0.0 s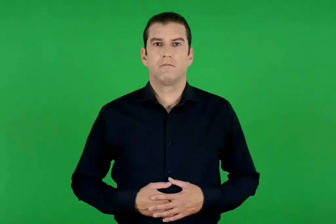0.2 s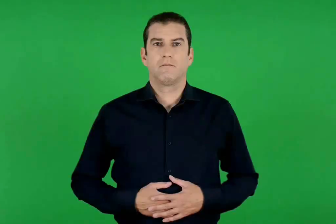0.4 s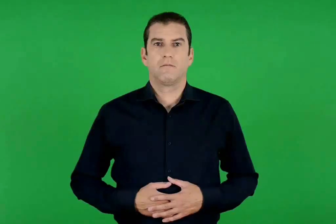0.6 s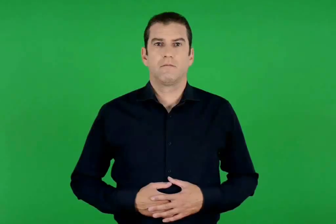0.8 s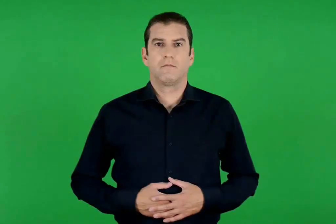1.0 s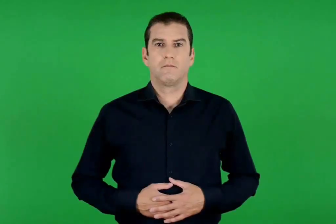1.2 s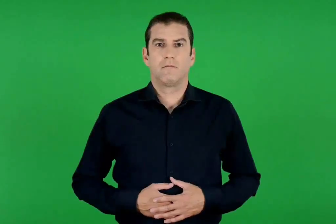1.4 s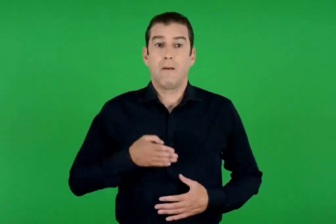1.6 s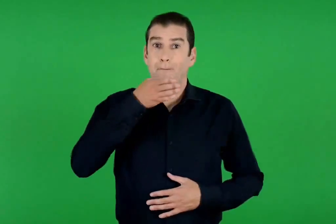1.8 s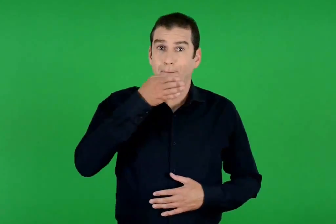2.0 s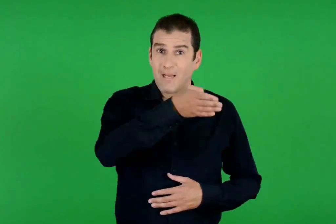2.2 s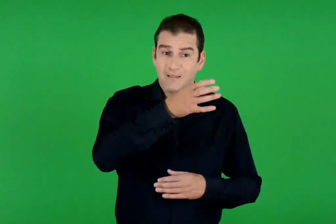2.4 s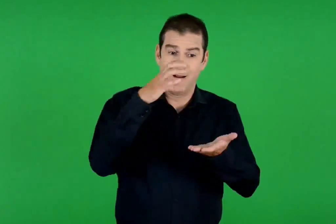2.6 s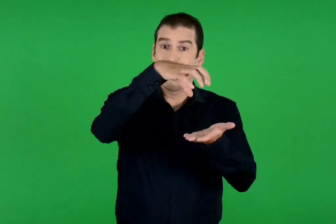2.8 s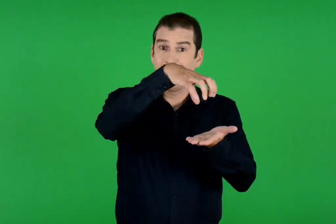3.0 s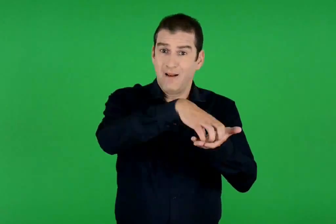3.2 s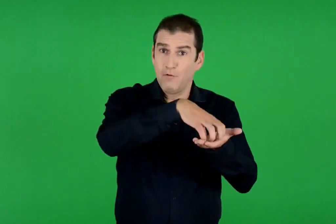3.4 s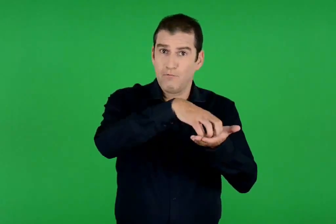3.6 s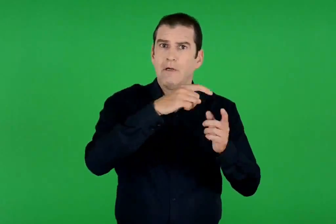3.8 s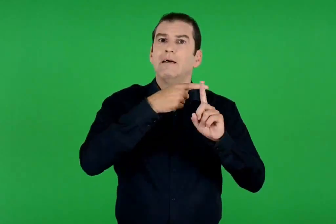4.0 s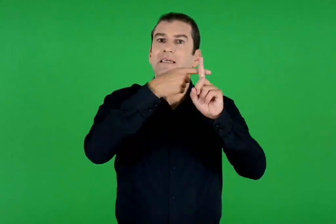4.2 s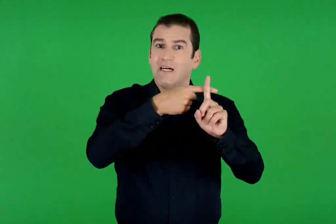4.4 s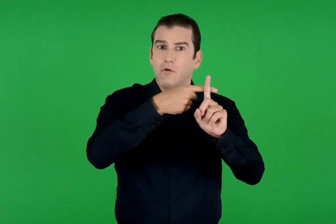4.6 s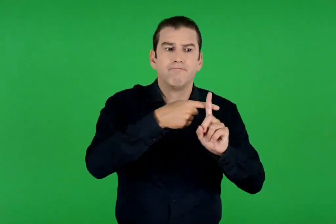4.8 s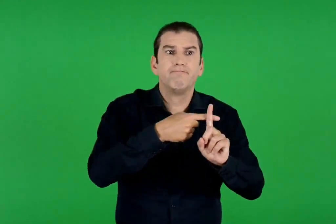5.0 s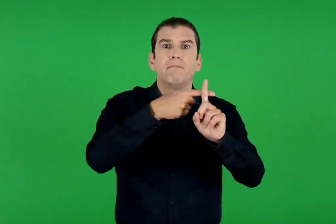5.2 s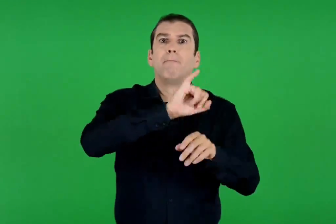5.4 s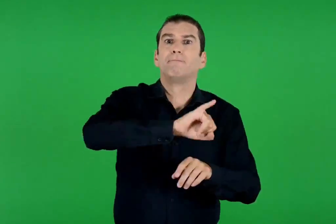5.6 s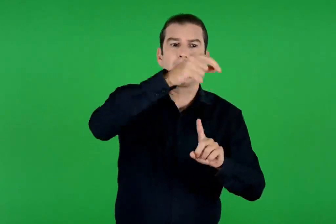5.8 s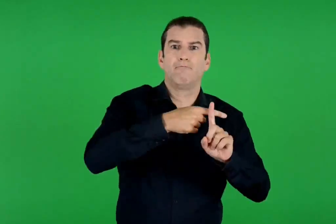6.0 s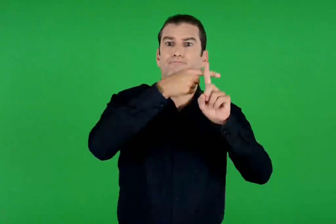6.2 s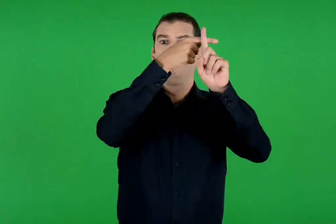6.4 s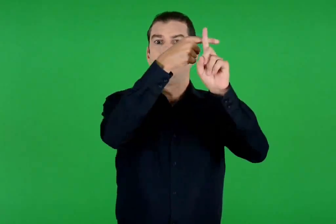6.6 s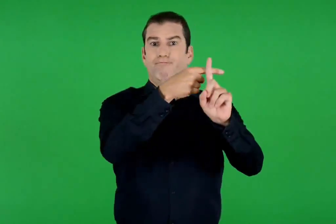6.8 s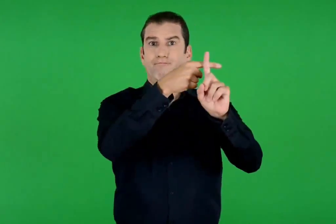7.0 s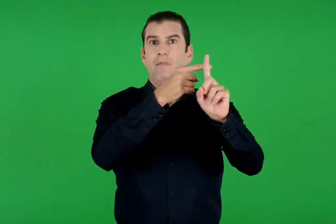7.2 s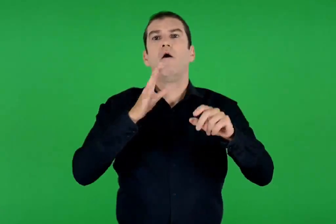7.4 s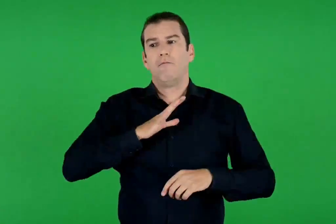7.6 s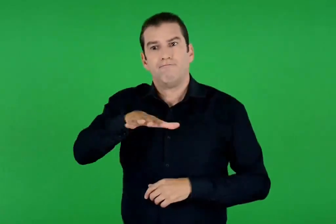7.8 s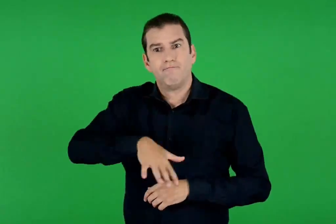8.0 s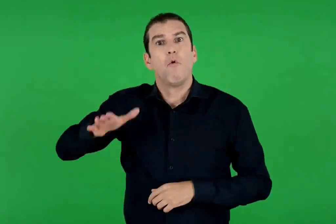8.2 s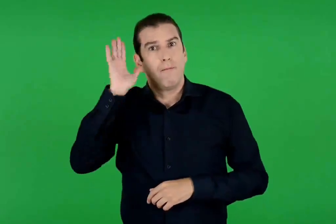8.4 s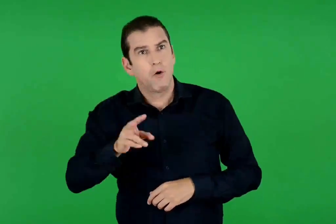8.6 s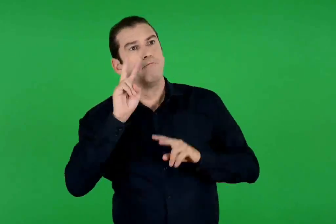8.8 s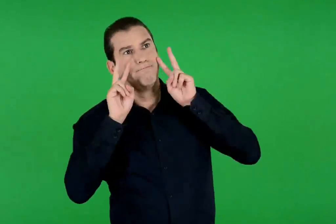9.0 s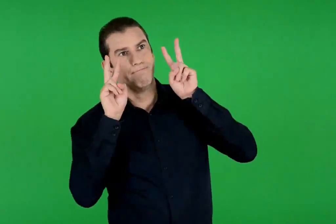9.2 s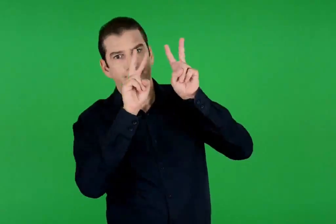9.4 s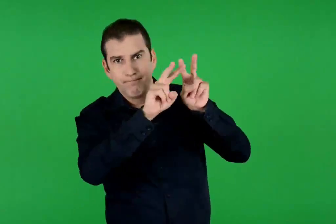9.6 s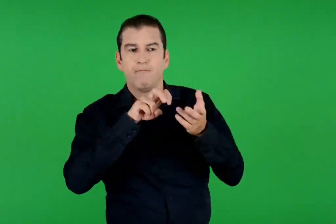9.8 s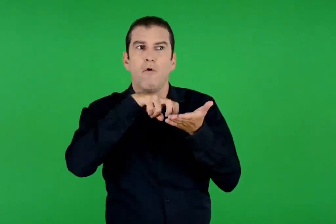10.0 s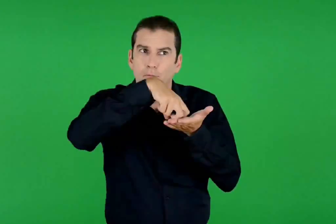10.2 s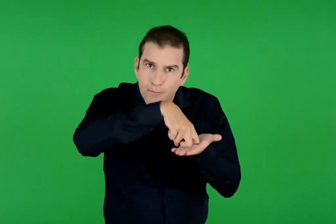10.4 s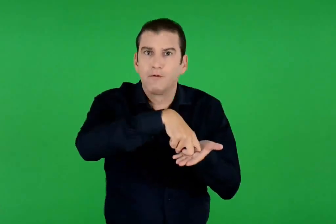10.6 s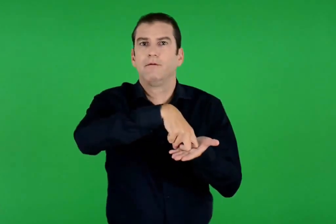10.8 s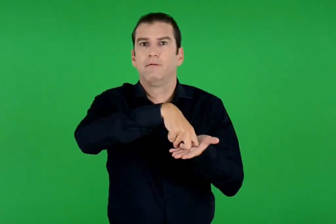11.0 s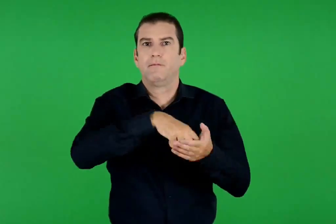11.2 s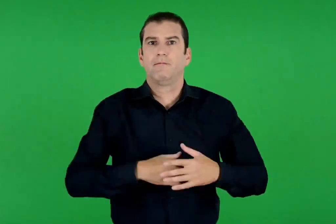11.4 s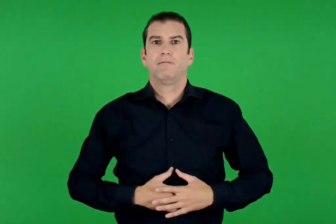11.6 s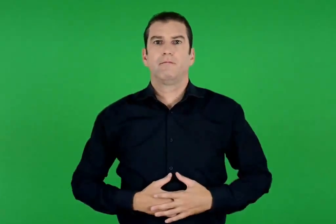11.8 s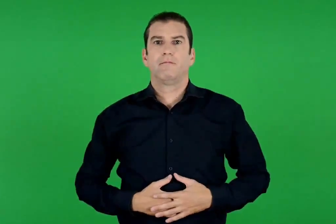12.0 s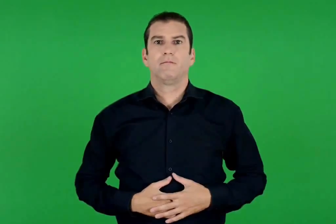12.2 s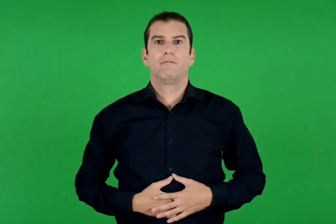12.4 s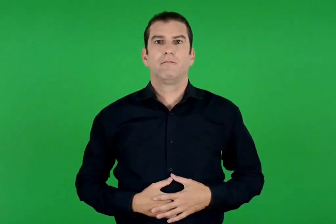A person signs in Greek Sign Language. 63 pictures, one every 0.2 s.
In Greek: ο τίμιος σταυρός τοποθετήθηκε σε ψηλό σημείο μέσα στον ναό , για να μπορούν όλοι να τον βλέπουν και να τον προσκυνούν
